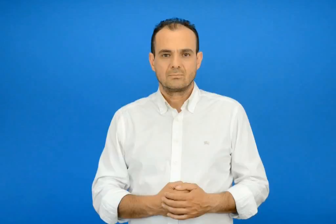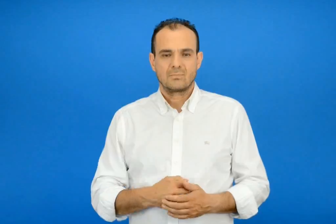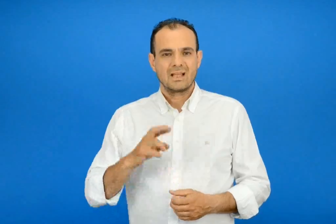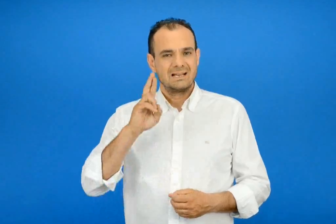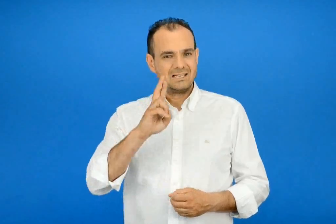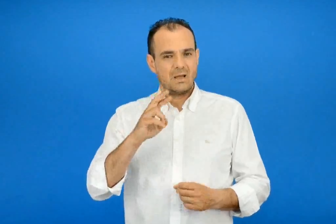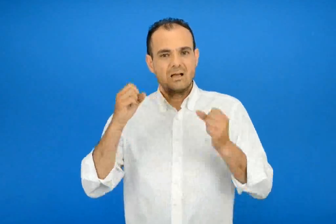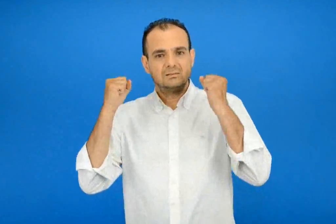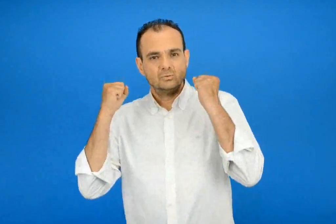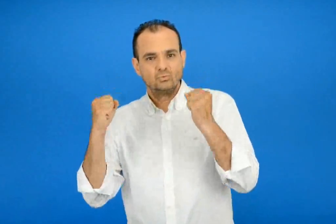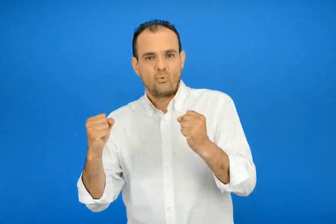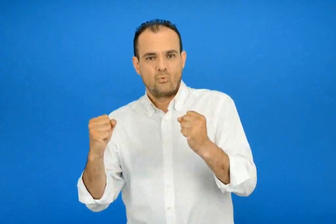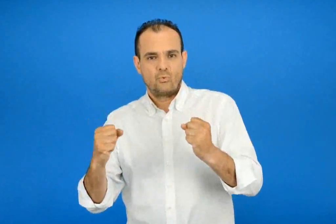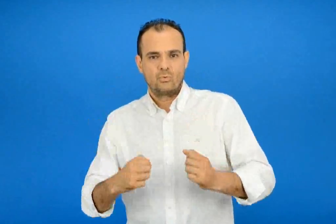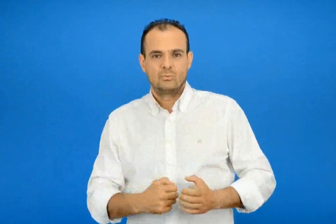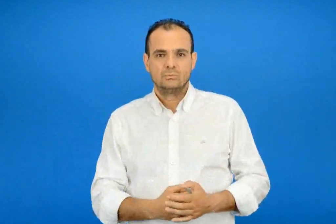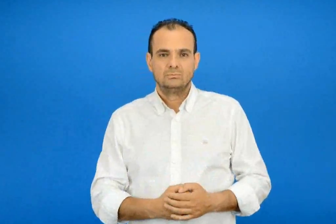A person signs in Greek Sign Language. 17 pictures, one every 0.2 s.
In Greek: το ρήμα ζω
